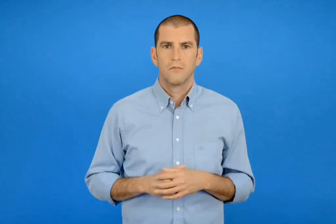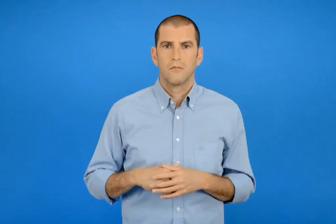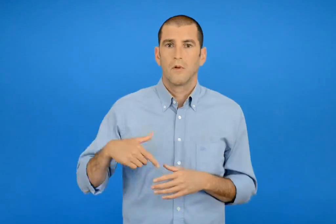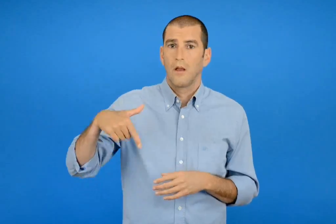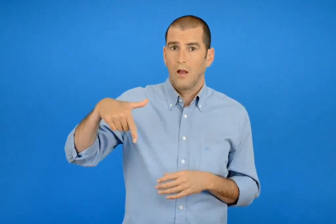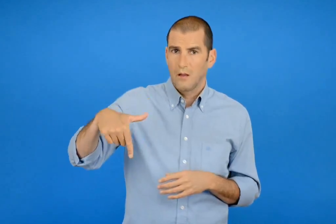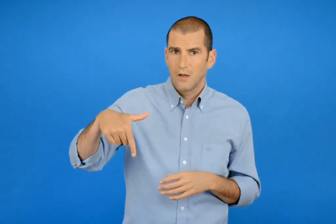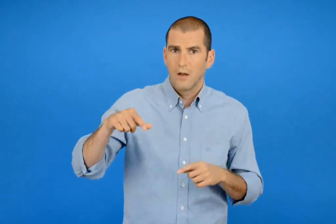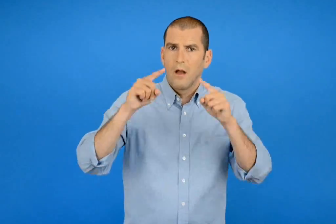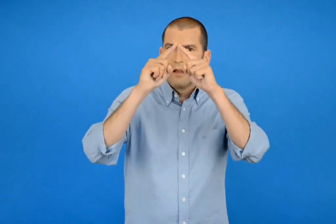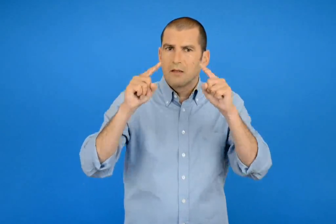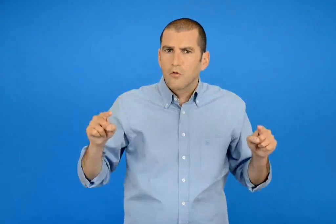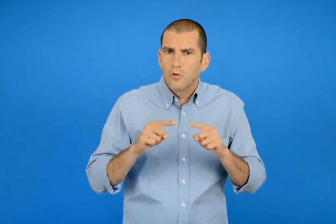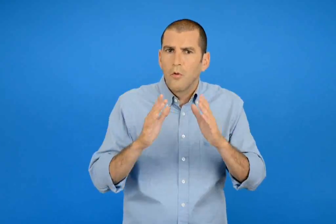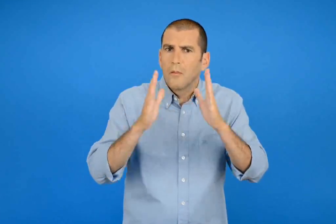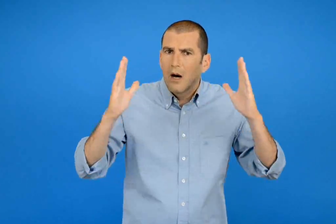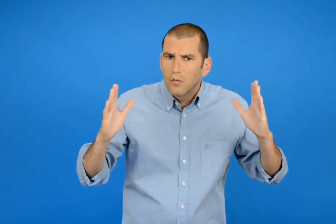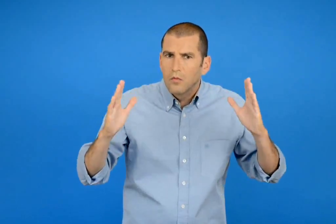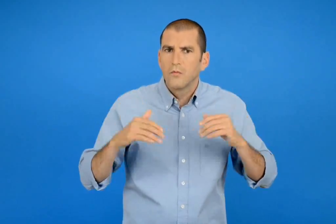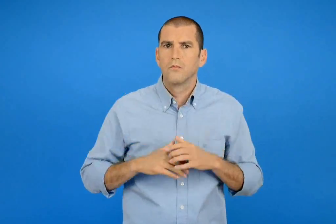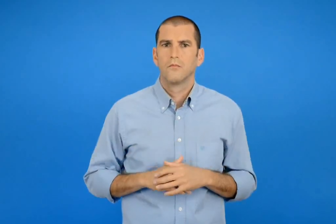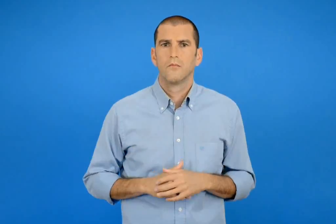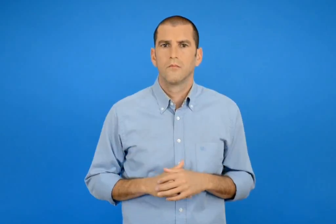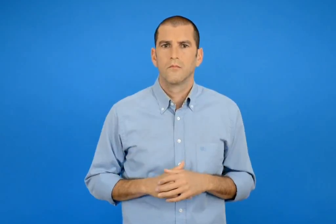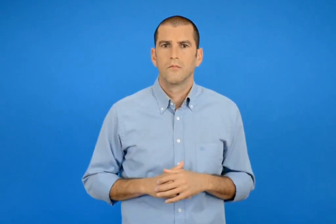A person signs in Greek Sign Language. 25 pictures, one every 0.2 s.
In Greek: γ το μεγαλύτερο τρίγωνο ;
